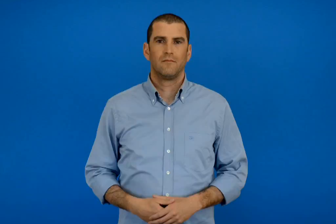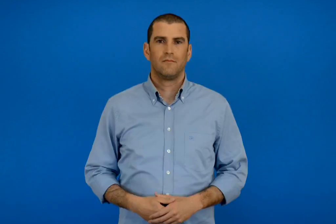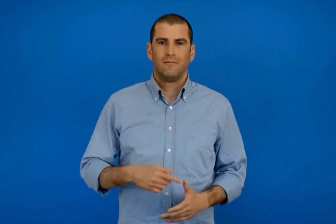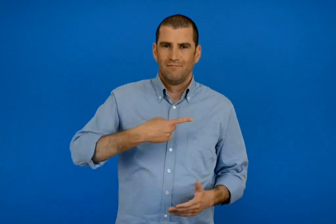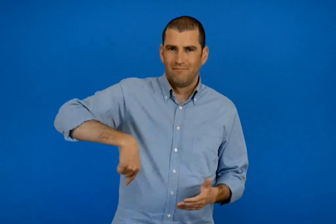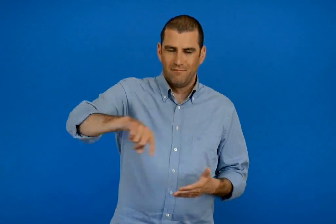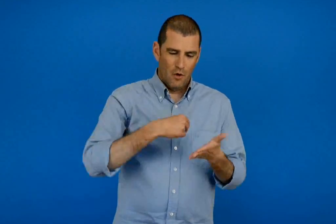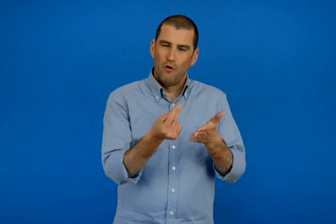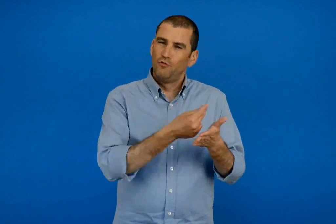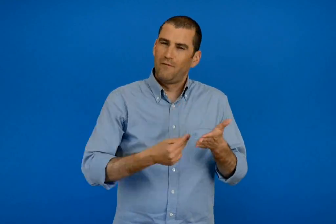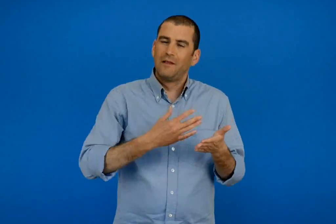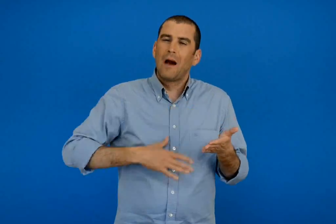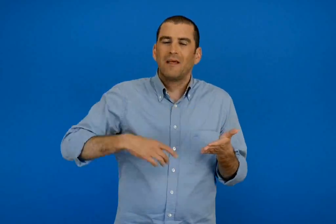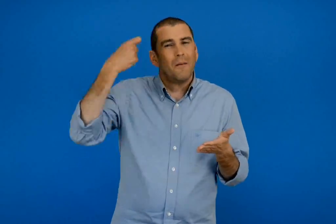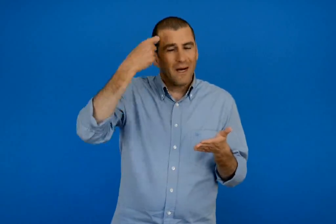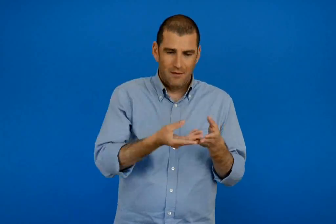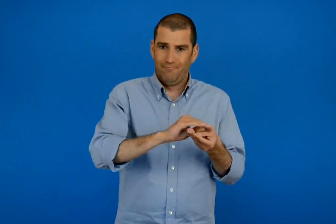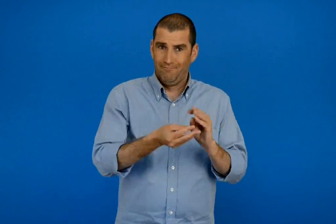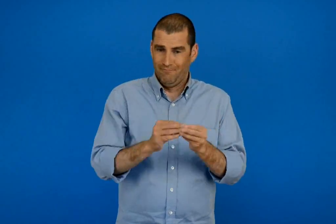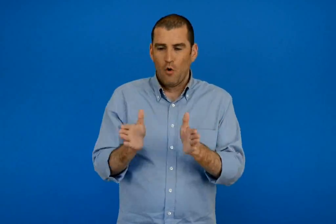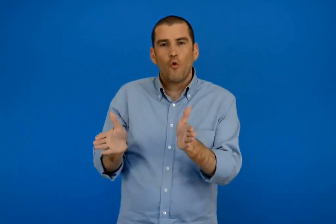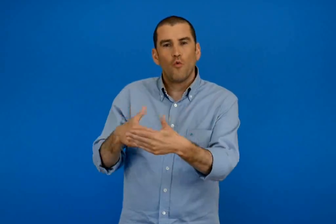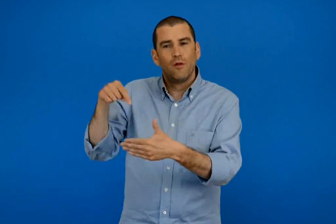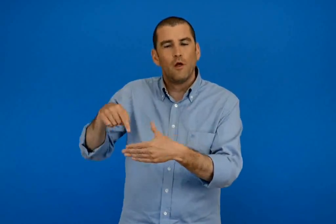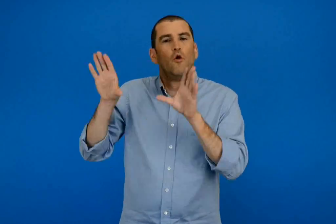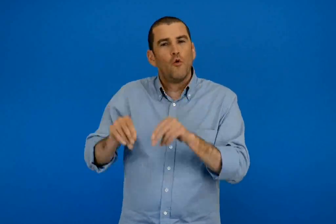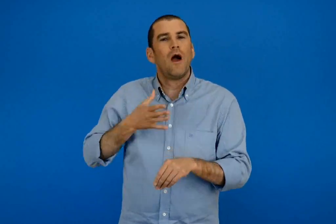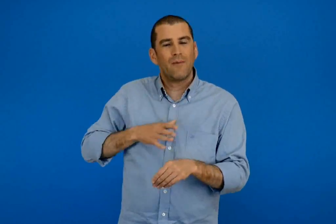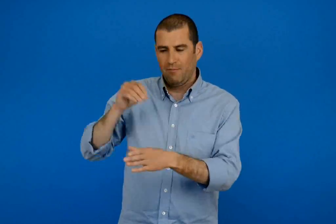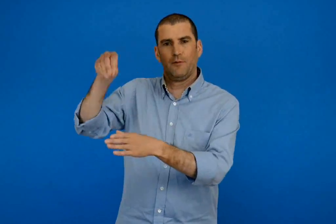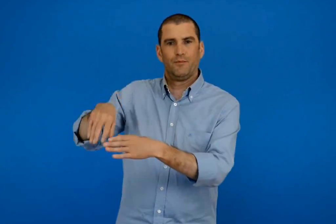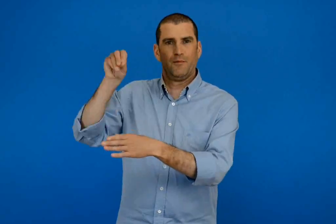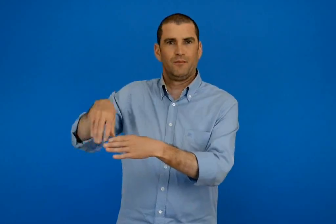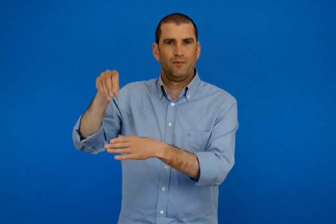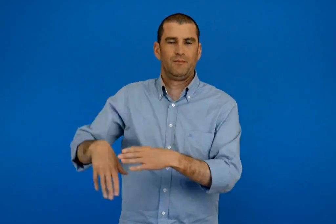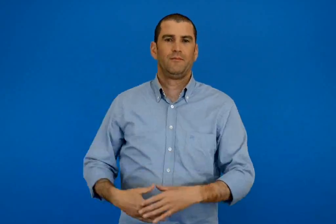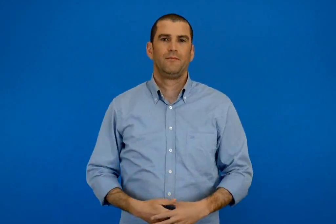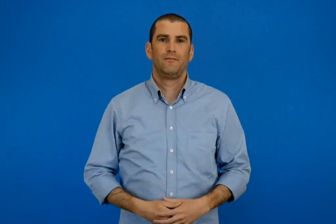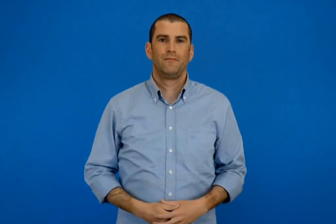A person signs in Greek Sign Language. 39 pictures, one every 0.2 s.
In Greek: βάζουμε τις ζωγραφιές µε τις επιθυμίες µας στο κουτί των επιθυμιών
